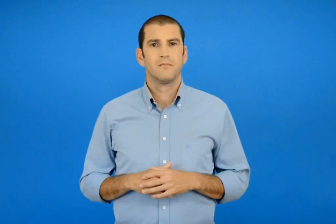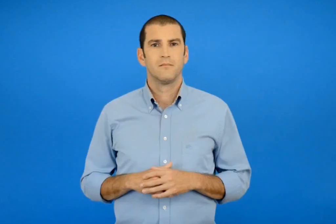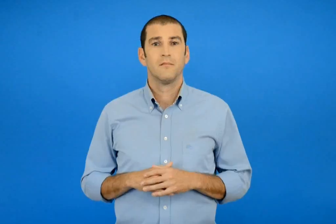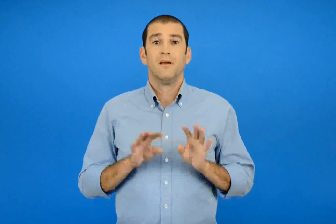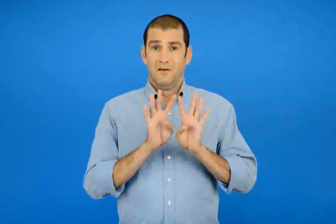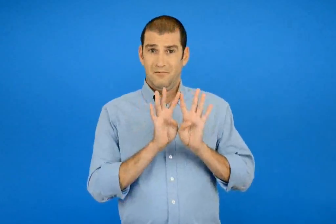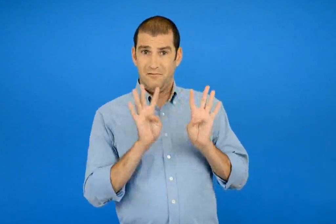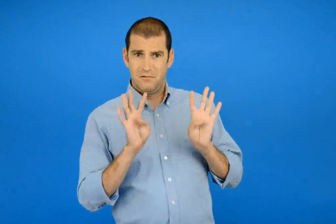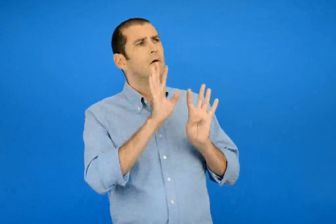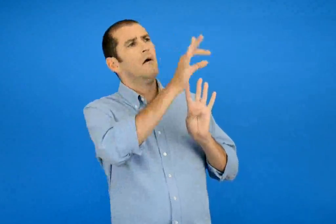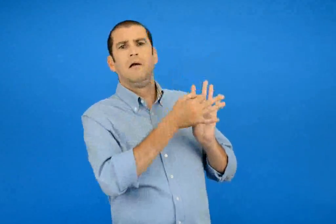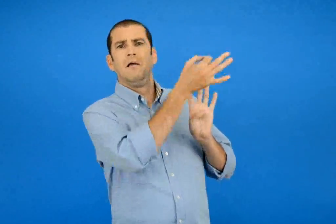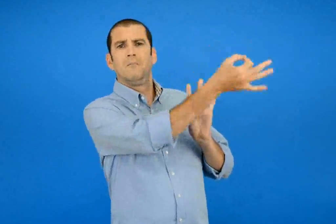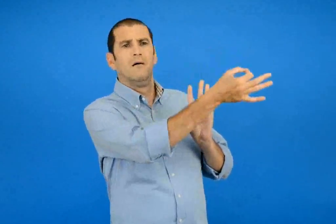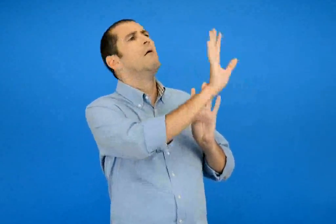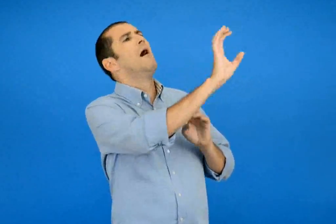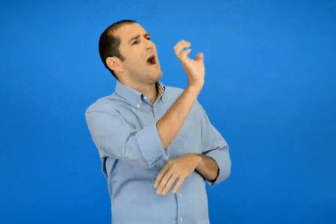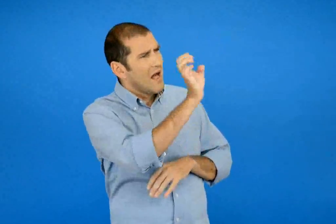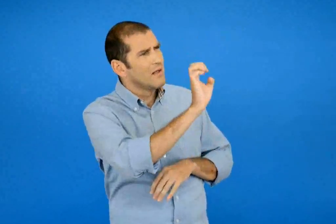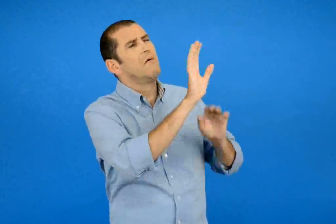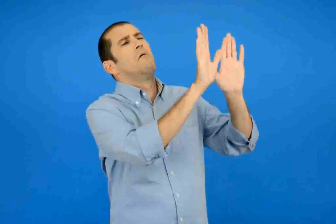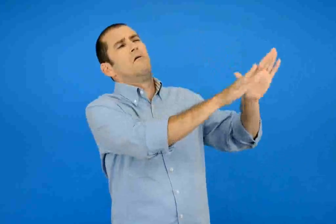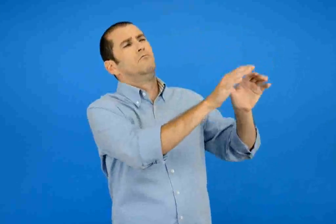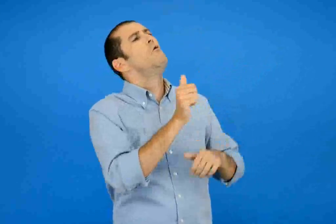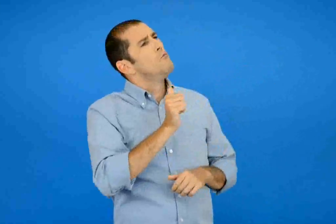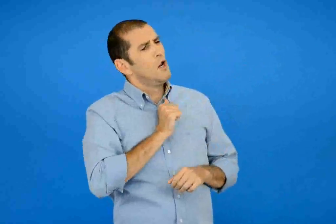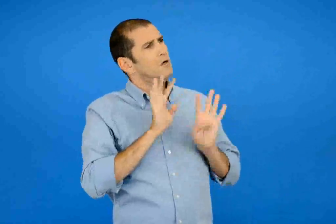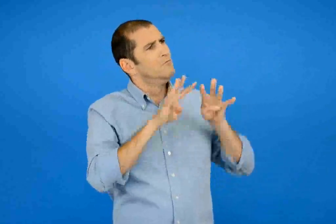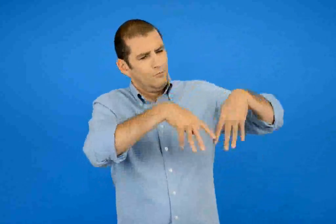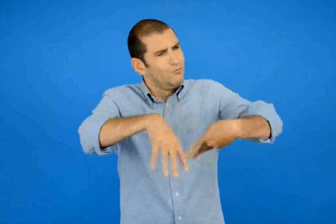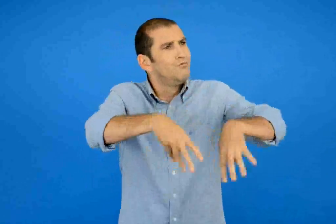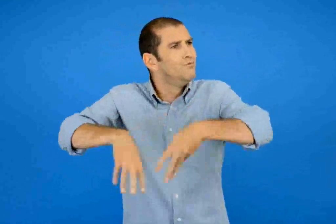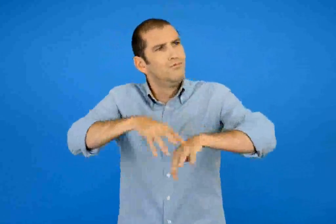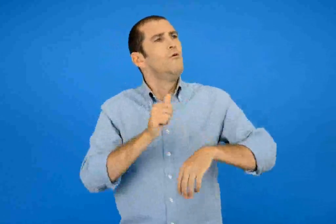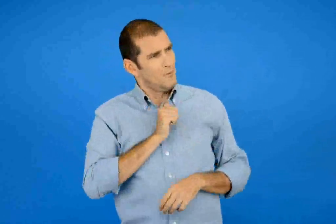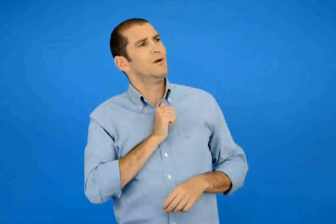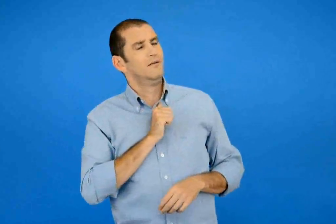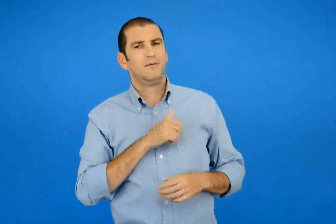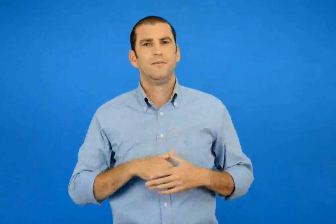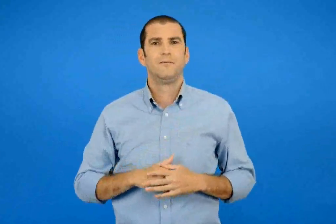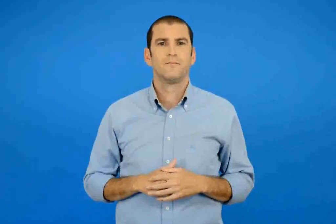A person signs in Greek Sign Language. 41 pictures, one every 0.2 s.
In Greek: άσε ελένη να το ζωγραφίσουμε εμείς είπανε εκείνα
